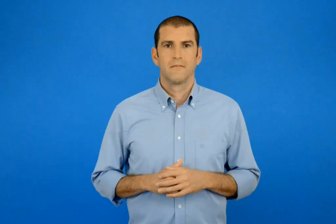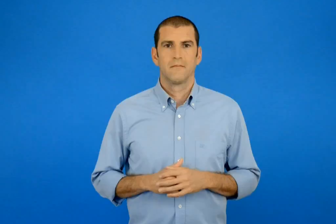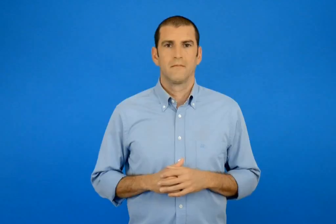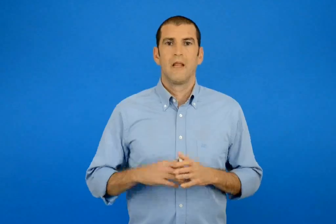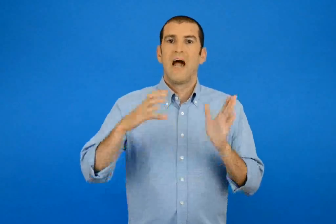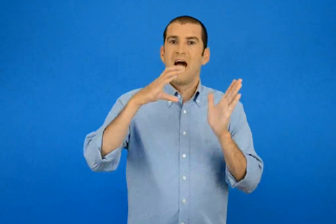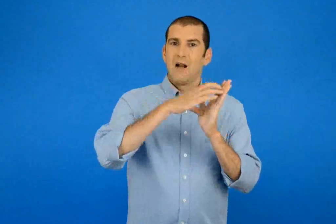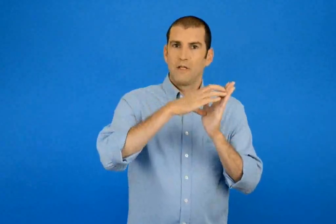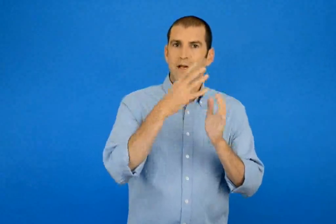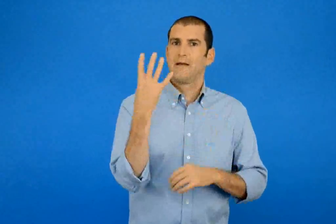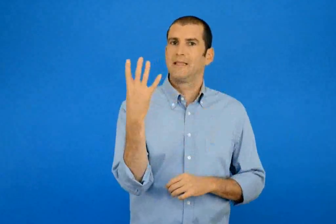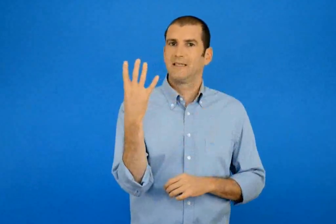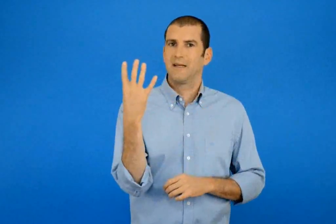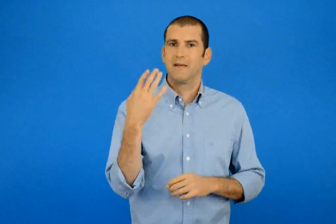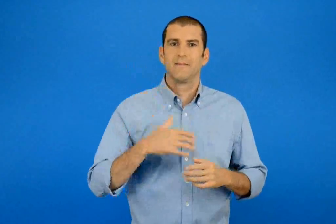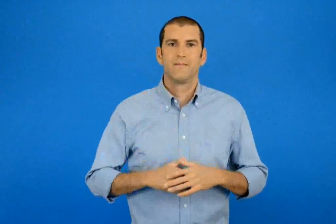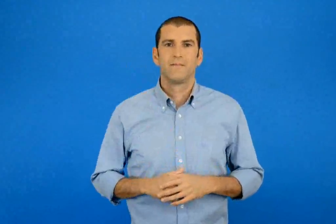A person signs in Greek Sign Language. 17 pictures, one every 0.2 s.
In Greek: ενότητα 4
